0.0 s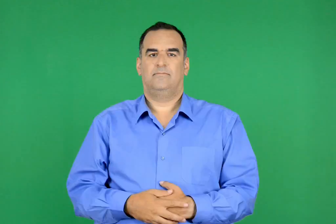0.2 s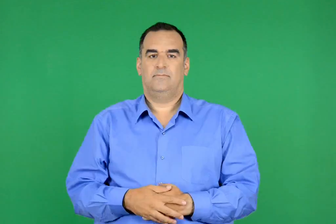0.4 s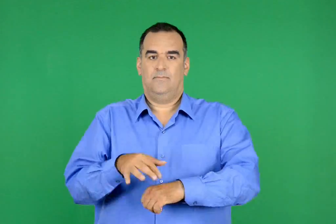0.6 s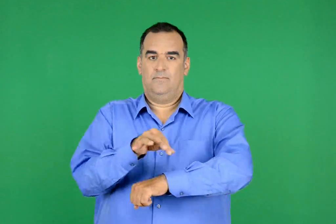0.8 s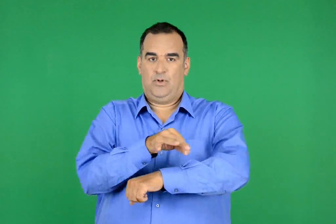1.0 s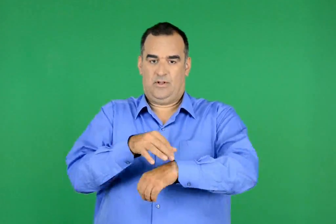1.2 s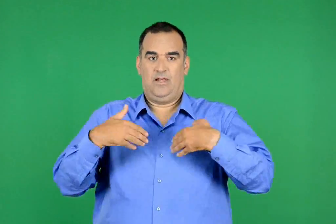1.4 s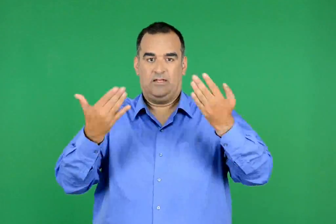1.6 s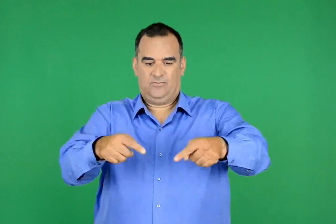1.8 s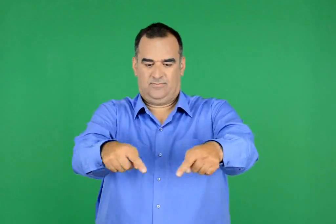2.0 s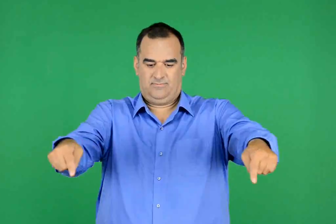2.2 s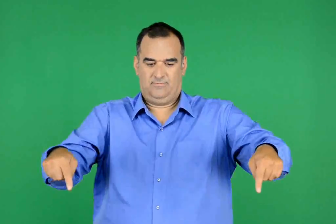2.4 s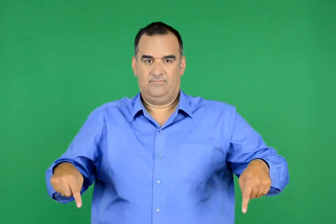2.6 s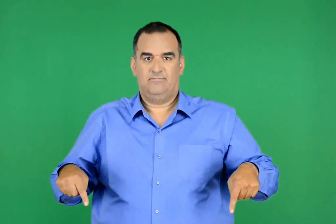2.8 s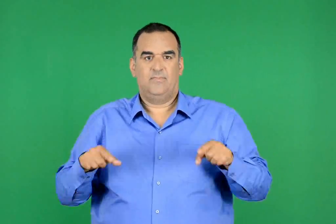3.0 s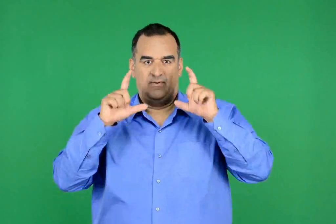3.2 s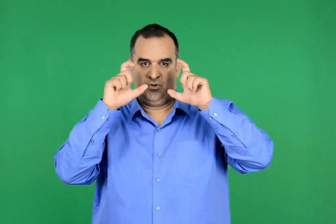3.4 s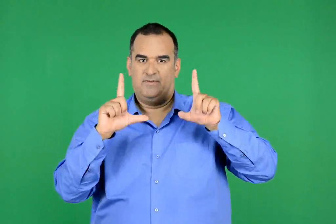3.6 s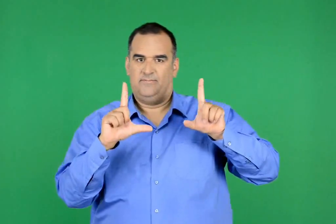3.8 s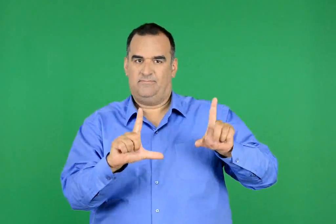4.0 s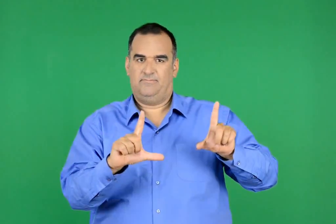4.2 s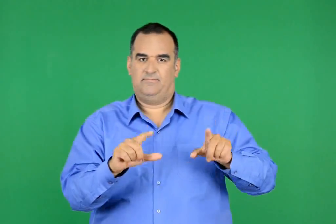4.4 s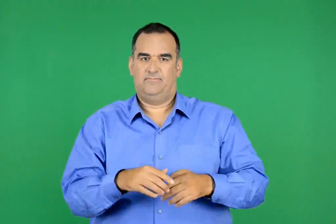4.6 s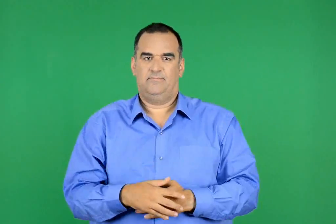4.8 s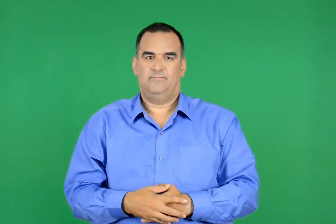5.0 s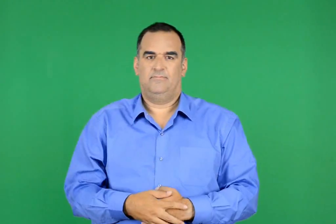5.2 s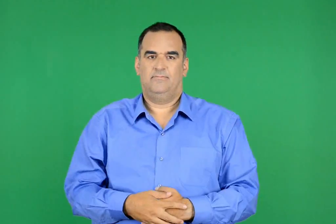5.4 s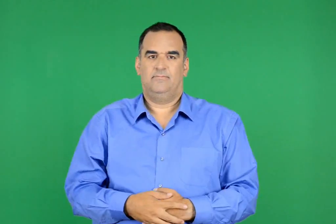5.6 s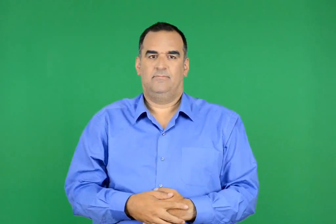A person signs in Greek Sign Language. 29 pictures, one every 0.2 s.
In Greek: στον αυλόγυρο του πολυτεχνείου φωτογραφία
